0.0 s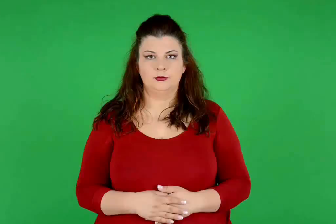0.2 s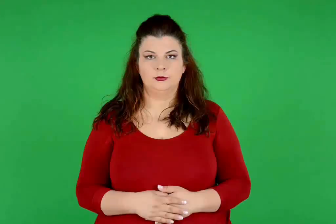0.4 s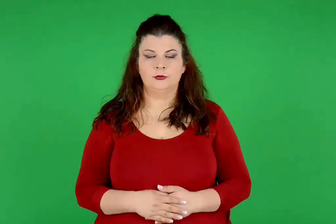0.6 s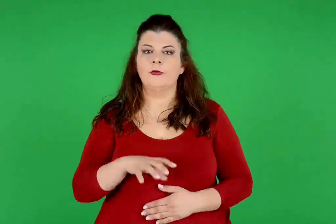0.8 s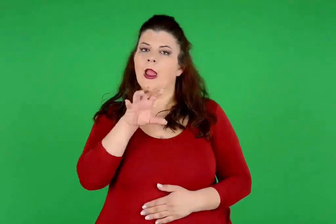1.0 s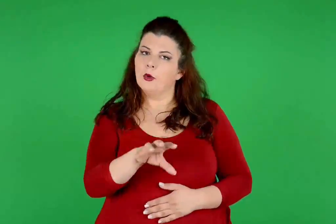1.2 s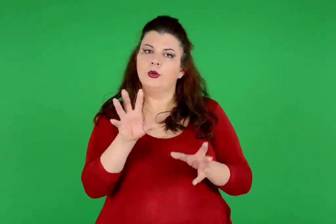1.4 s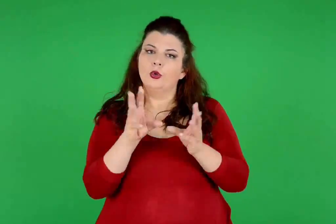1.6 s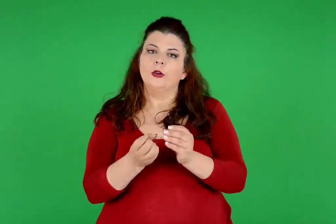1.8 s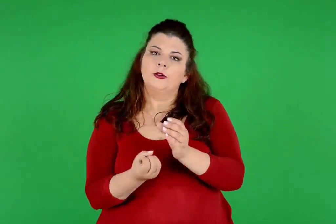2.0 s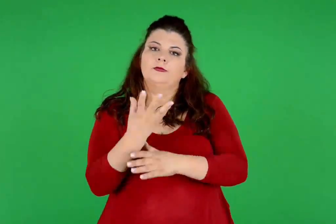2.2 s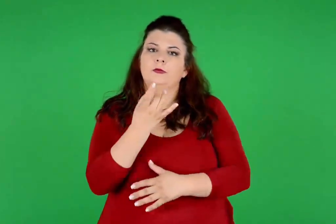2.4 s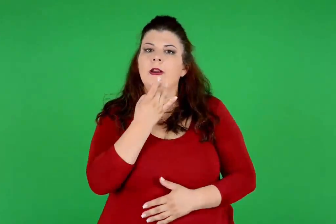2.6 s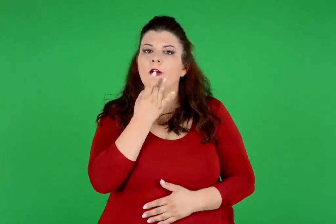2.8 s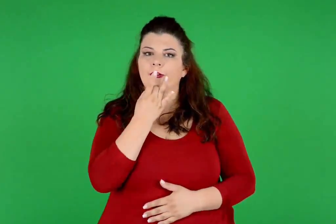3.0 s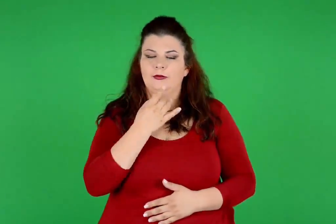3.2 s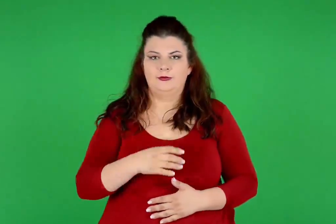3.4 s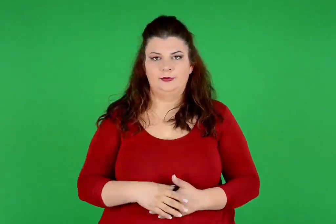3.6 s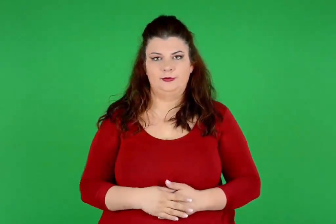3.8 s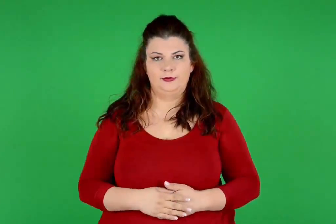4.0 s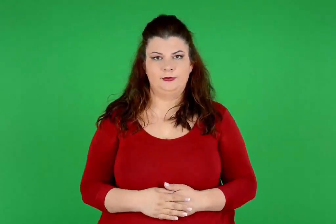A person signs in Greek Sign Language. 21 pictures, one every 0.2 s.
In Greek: νεολιθική
